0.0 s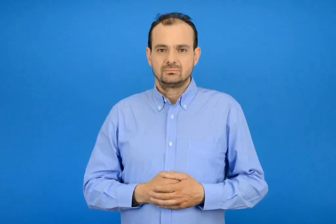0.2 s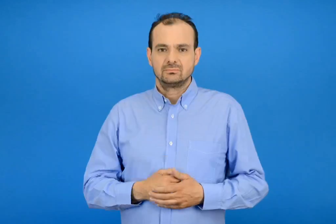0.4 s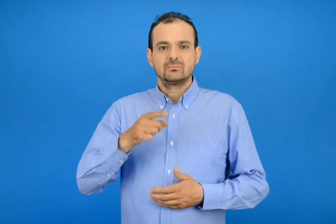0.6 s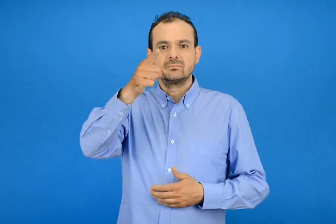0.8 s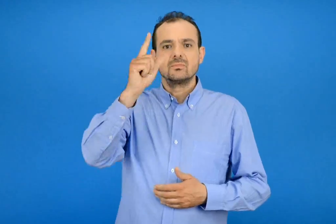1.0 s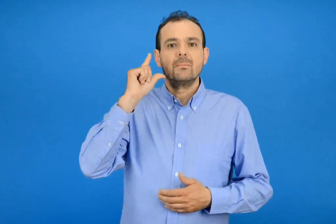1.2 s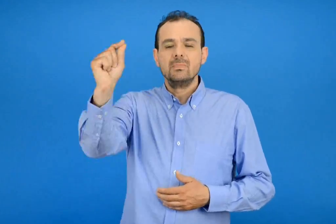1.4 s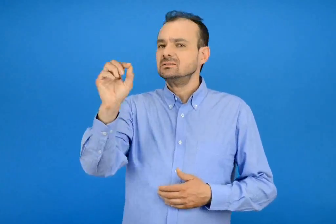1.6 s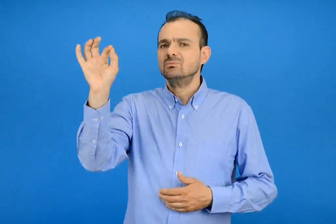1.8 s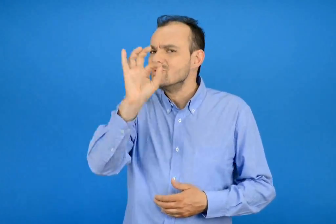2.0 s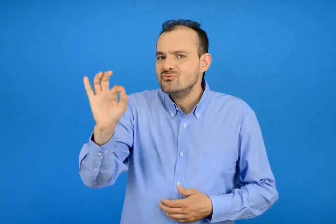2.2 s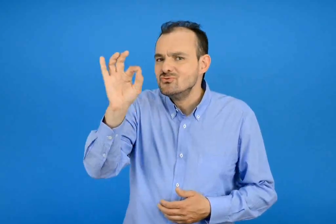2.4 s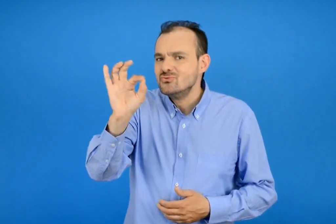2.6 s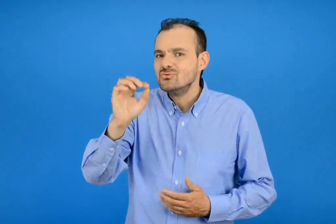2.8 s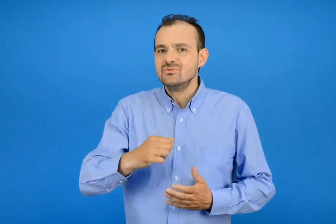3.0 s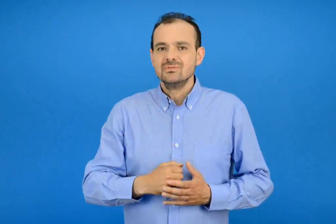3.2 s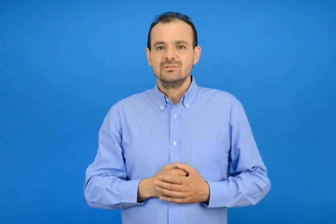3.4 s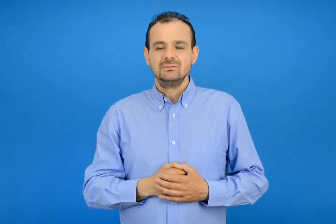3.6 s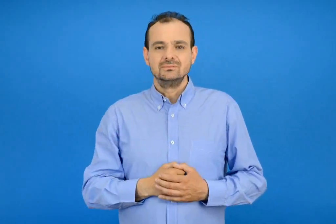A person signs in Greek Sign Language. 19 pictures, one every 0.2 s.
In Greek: που πας
